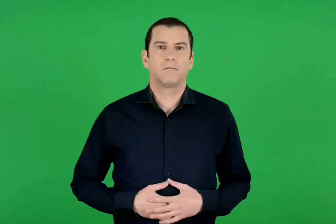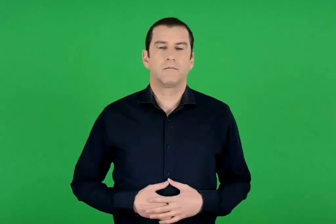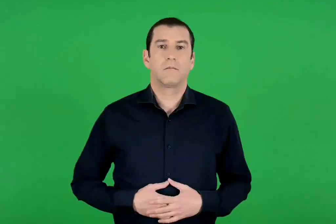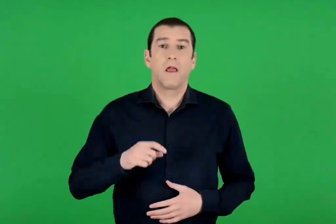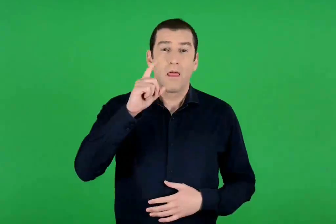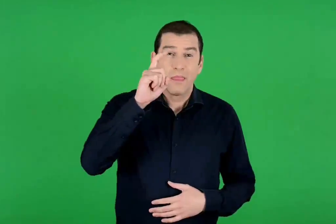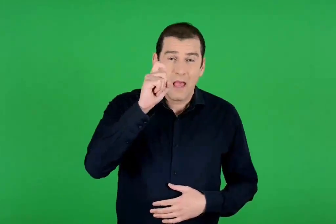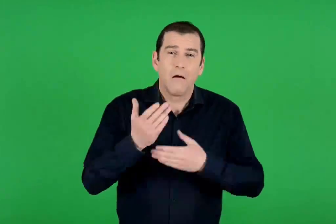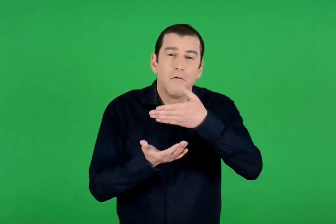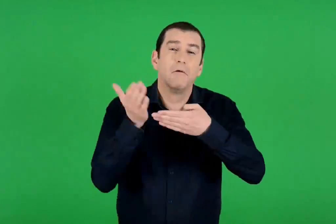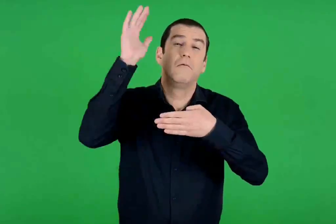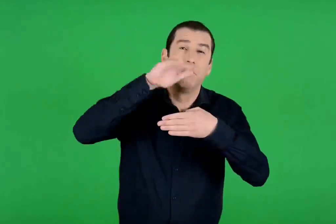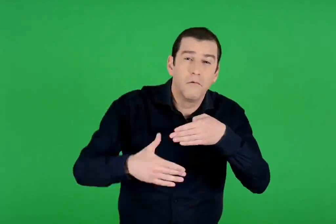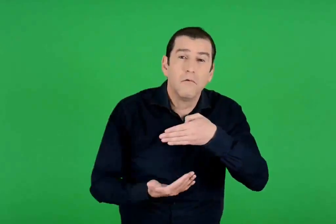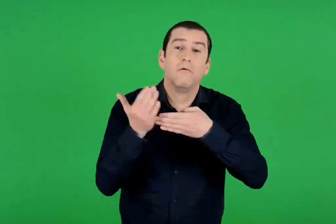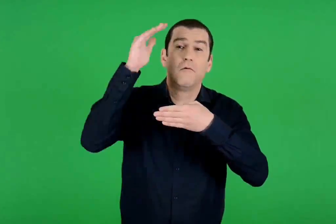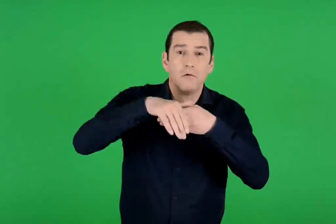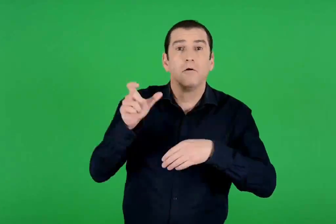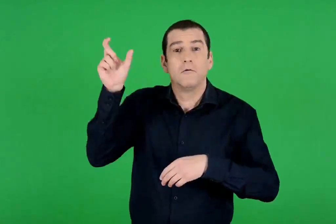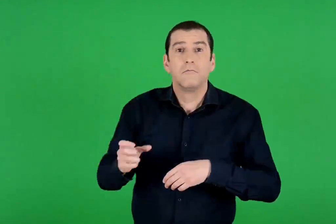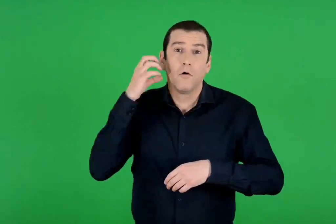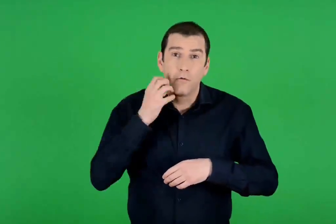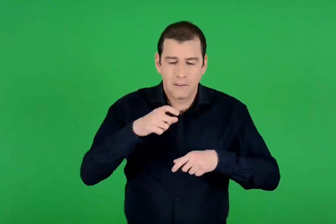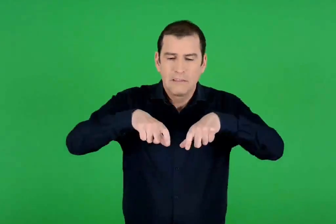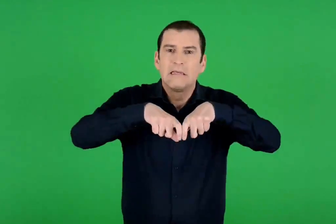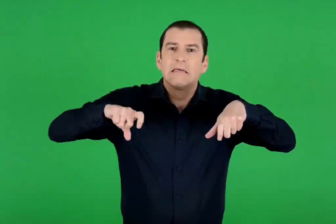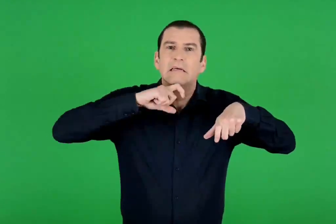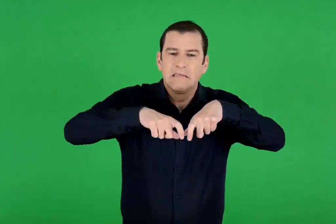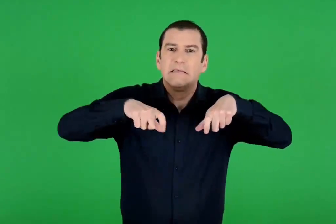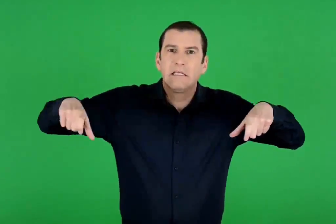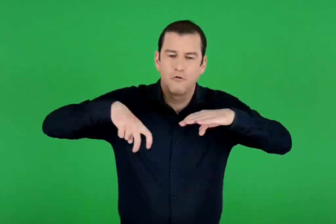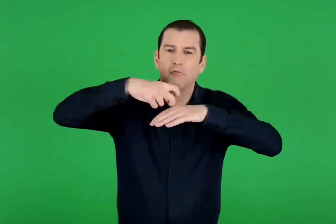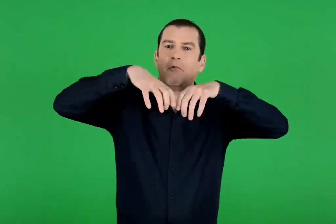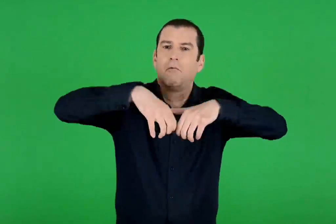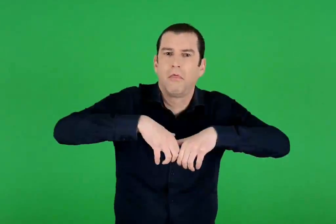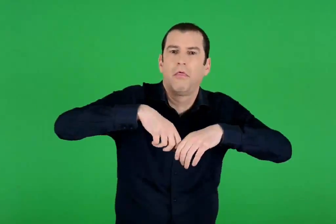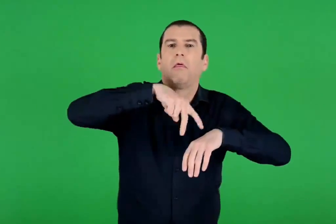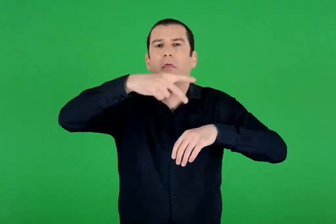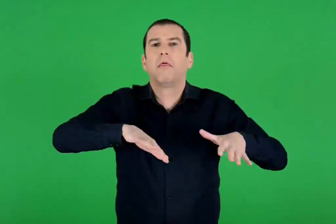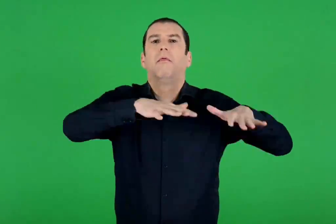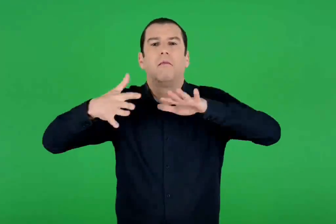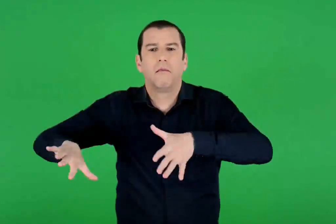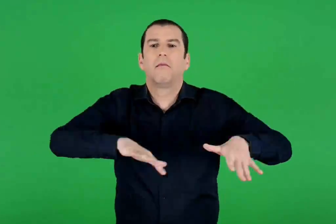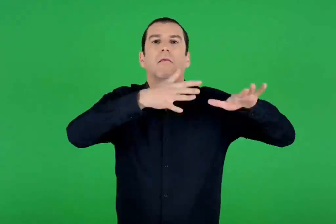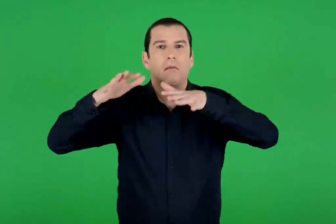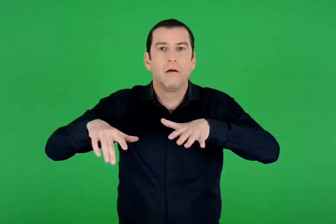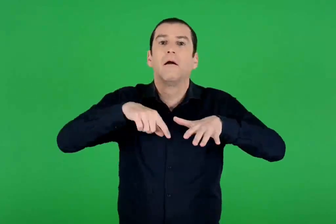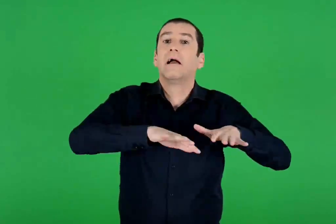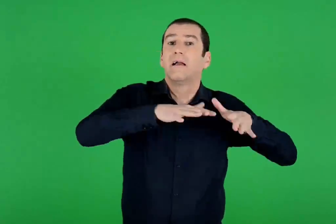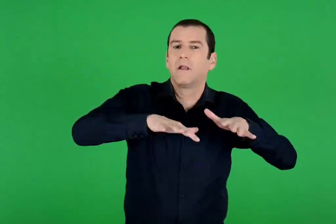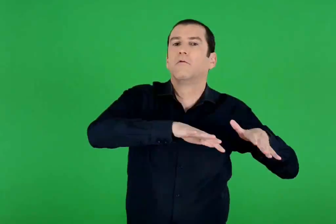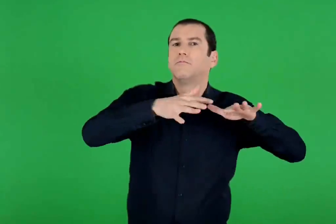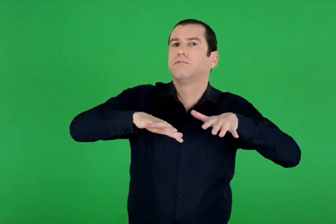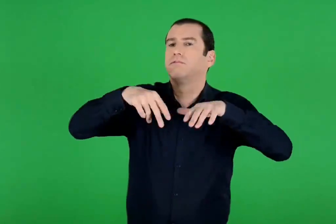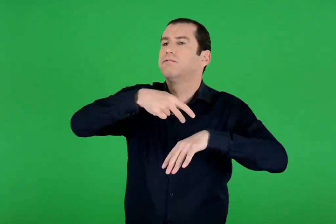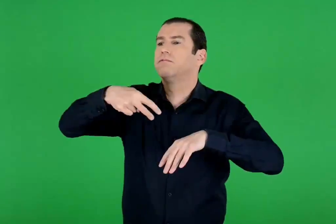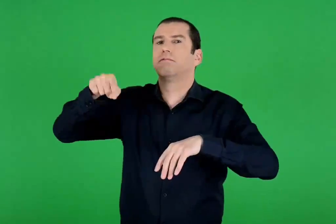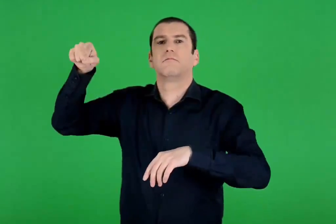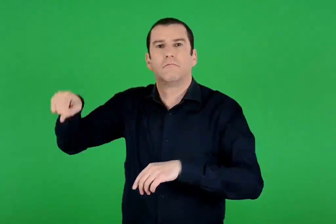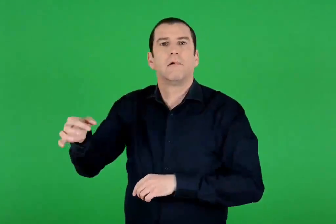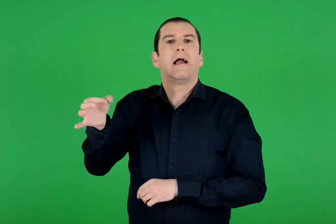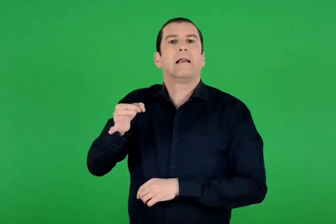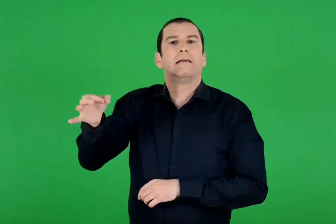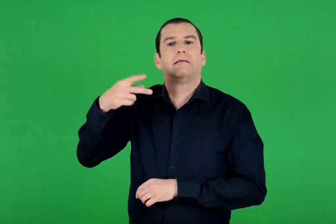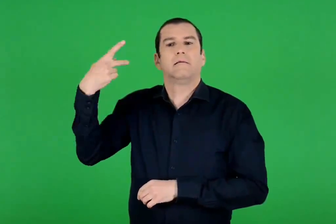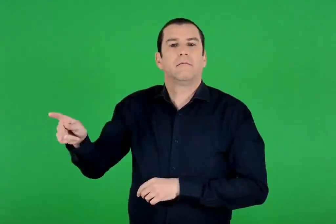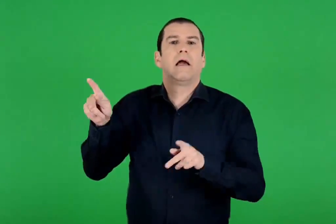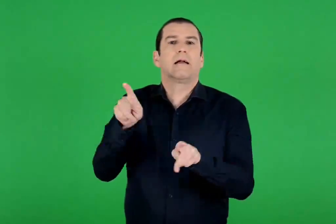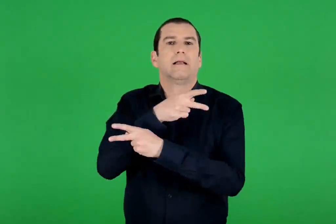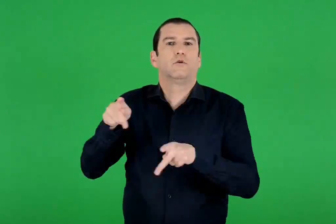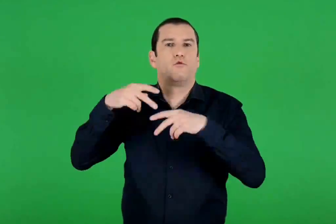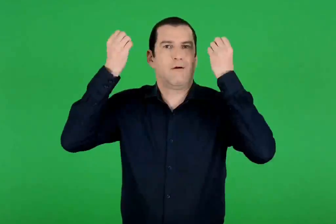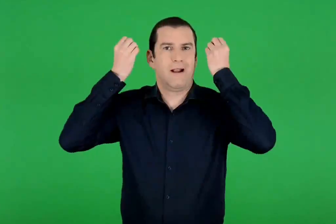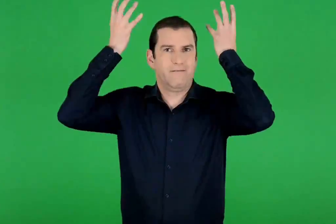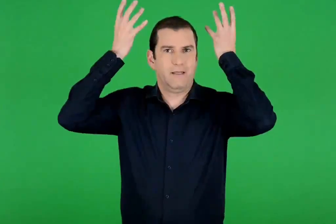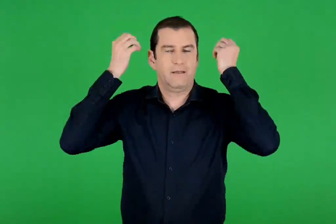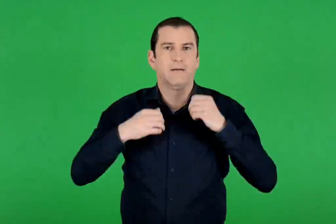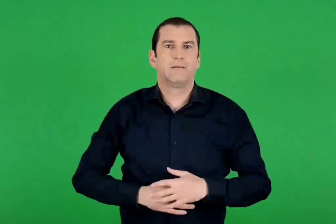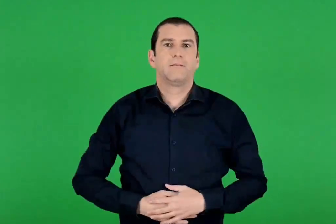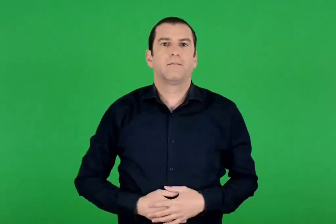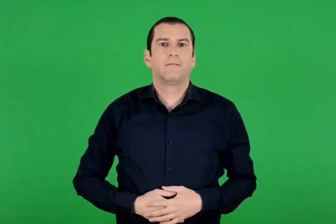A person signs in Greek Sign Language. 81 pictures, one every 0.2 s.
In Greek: πιασμένος από ένα ξύλο παράδερνε στη θάλασσα δέκα ολόκληρα μερόνυχτα. τέλος , τα κύματα τον έβγαλαν στο νησί της νύμφης καλυψώς
